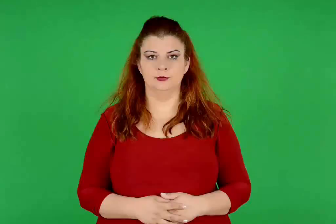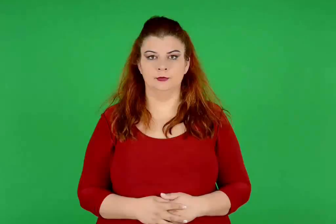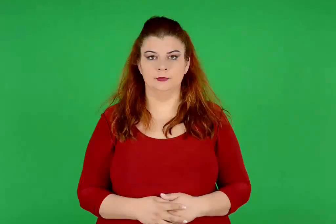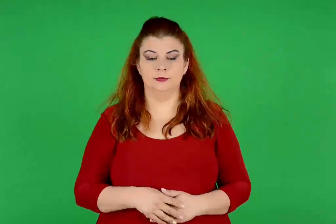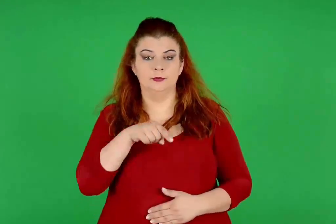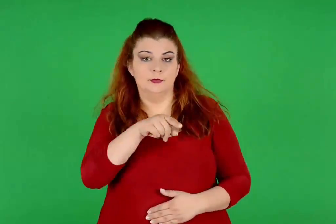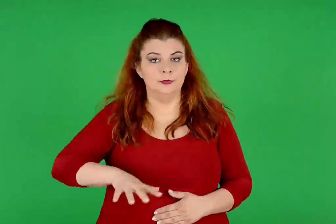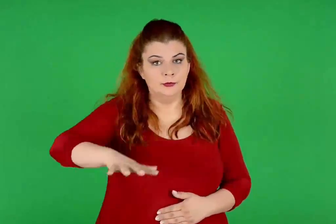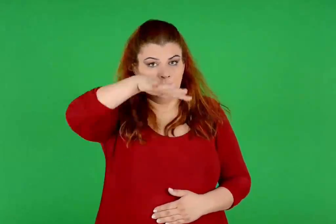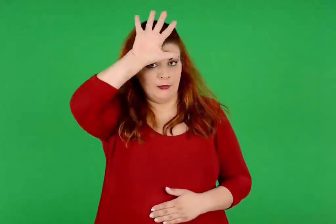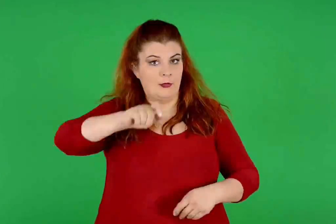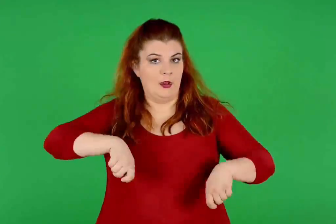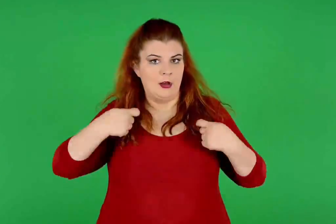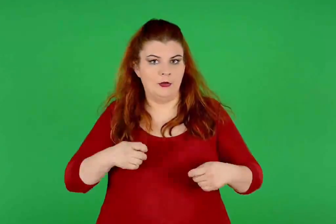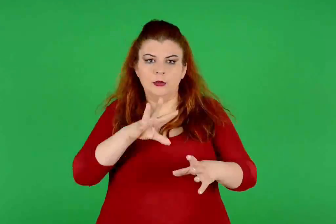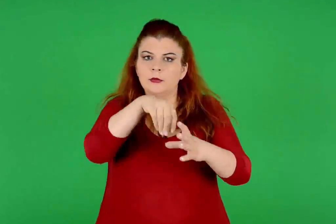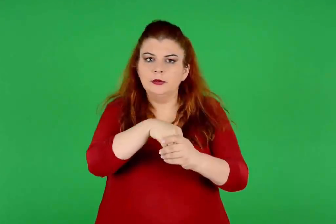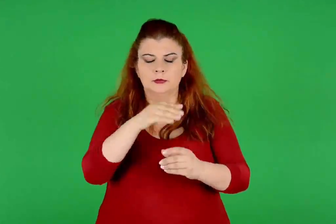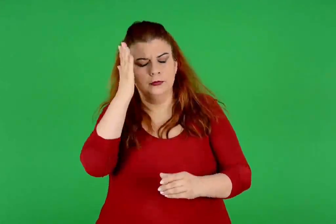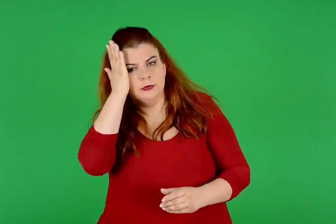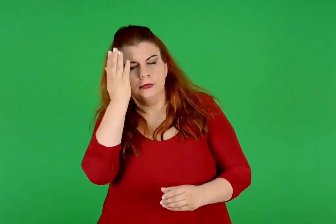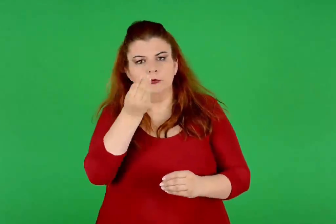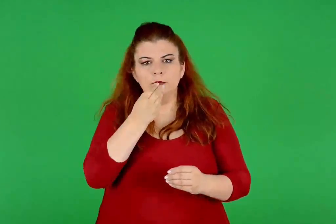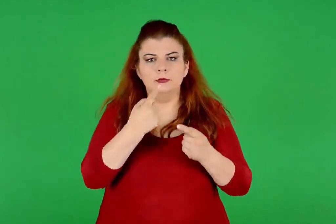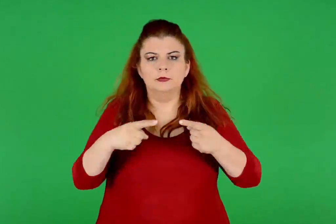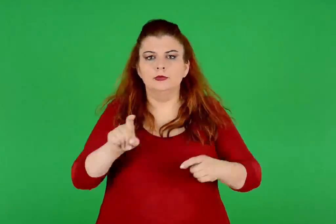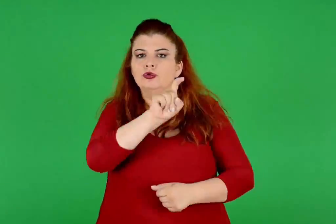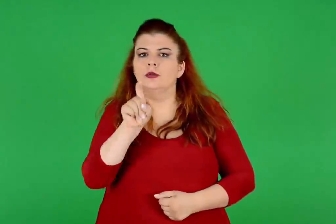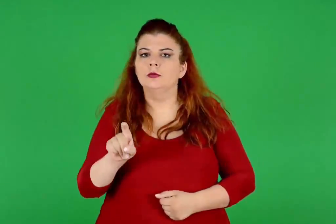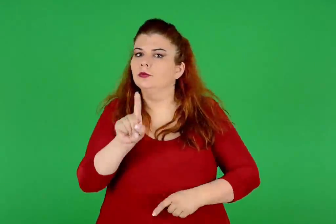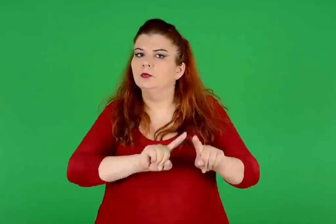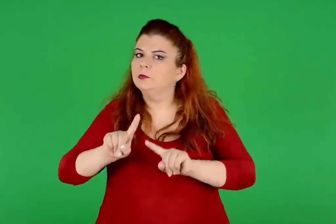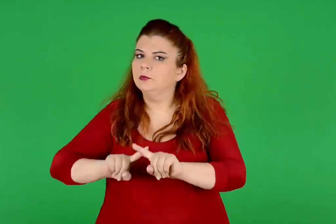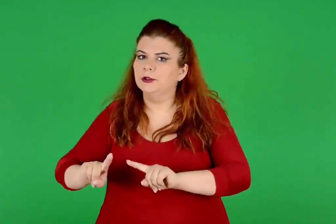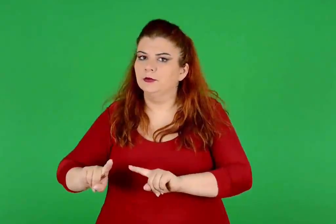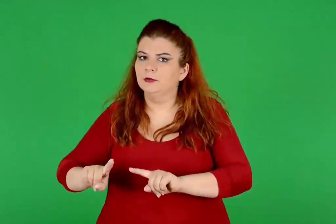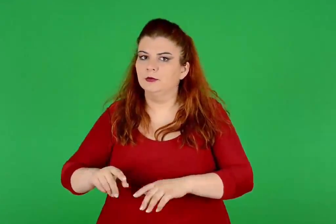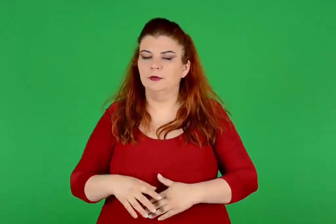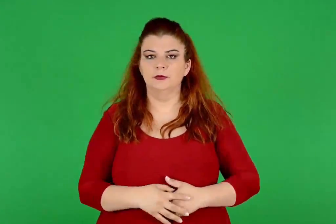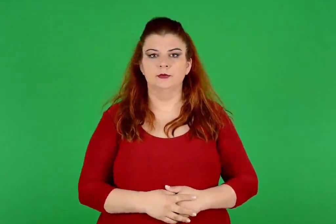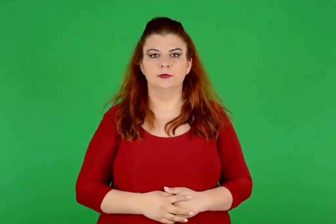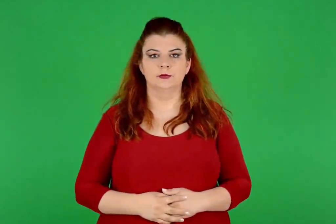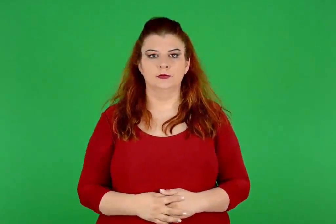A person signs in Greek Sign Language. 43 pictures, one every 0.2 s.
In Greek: ποιοι ζούσαν στο ανάκτορο ;
